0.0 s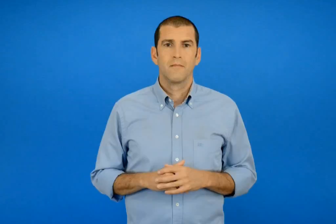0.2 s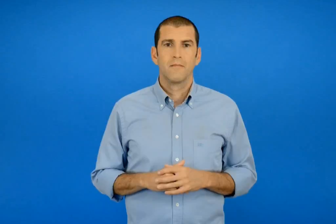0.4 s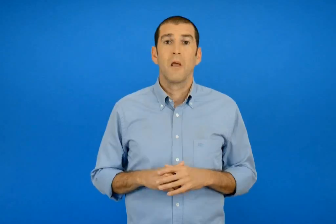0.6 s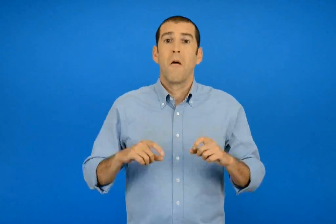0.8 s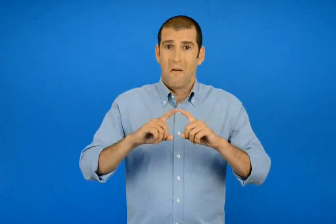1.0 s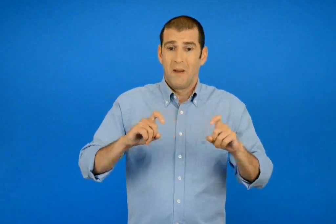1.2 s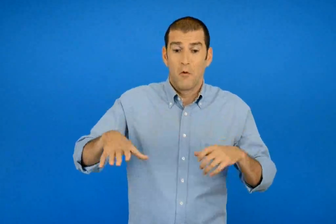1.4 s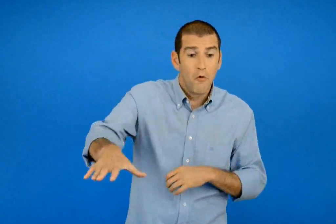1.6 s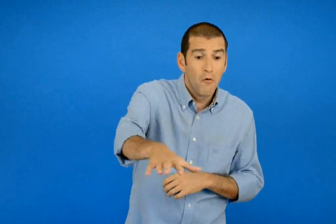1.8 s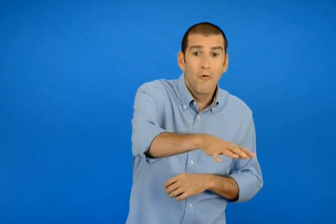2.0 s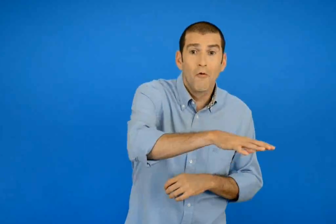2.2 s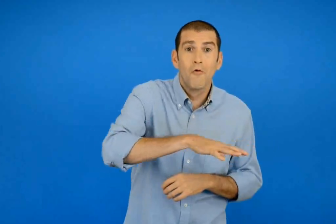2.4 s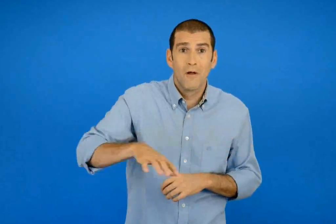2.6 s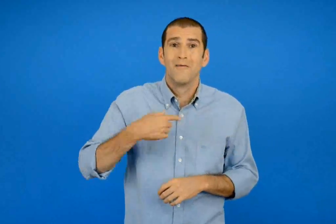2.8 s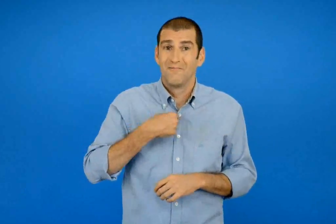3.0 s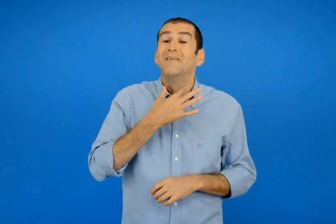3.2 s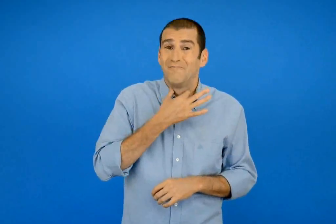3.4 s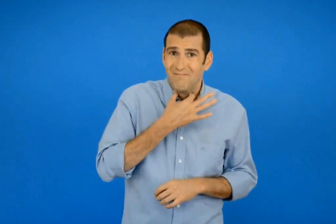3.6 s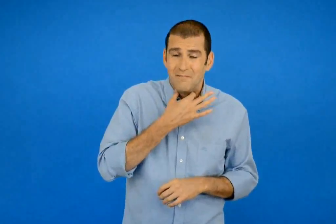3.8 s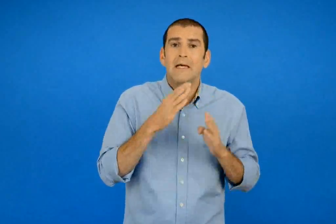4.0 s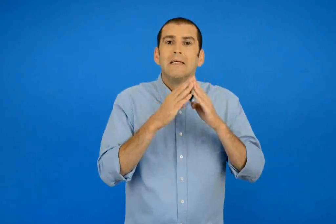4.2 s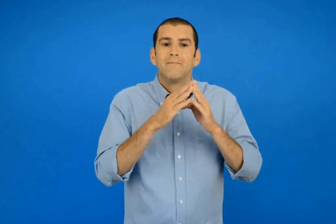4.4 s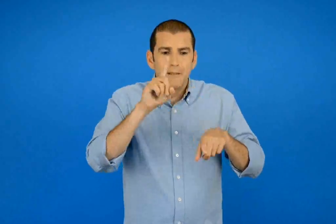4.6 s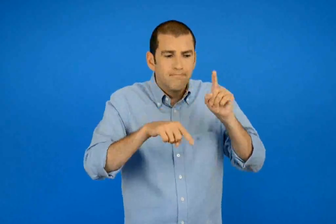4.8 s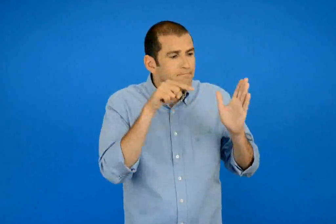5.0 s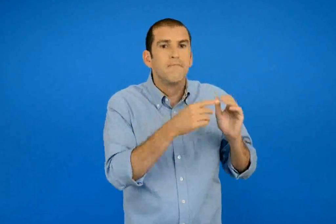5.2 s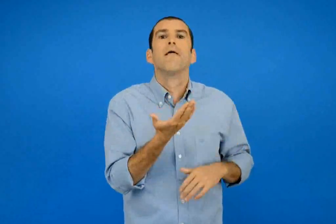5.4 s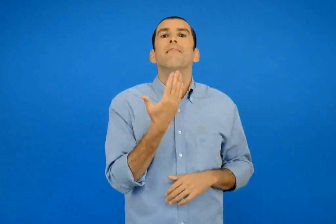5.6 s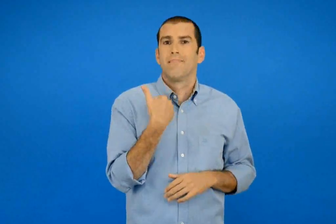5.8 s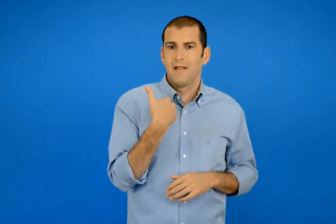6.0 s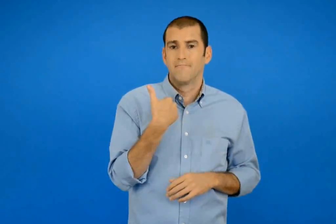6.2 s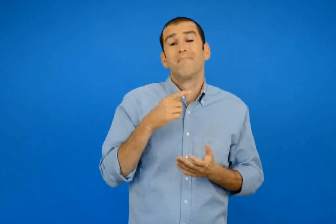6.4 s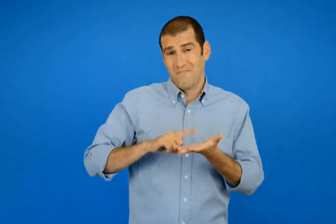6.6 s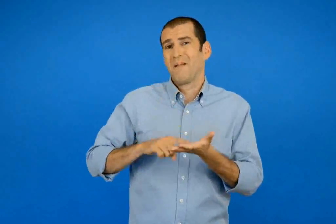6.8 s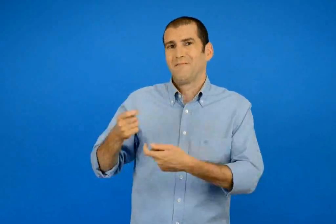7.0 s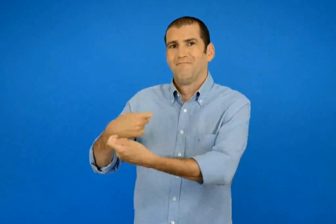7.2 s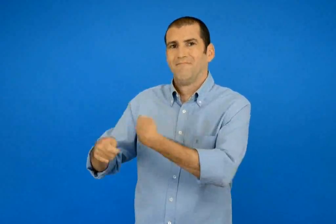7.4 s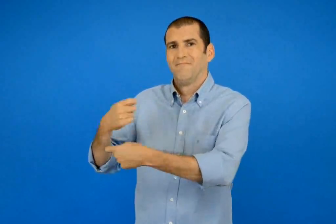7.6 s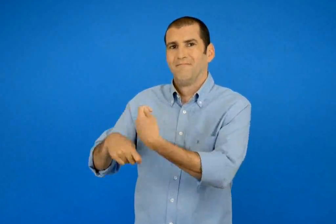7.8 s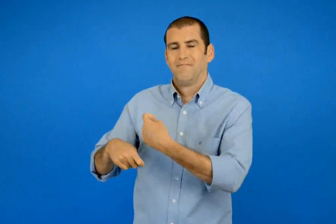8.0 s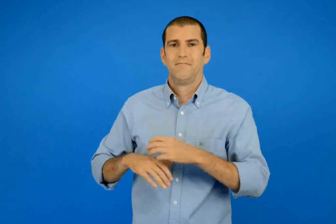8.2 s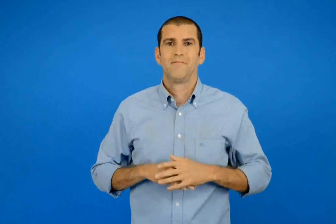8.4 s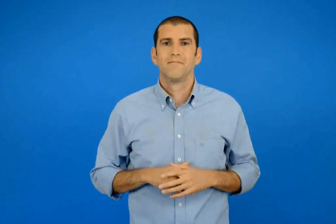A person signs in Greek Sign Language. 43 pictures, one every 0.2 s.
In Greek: δεν έχουμε στο σπίτι μας όλα όσα χρειαζόμαστε κάποιά πρέπει να τα αγοράσουμε
